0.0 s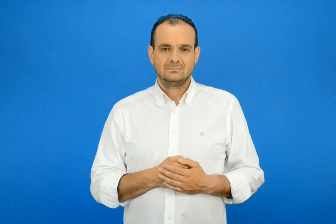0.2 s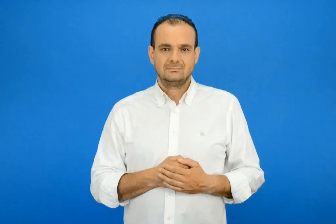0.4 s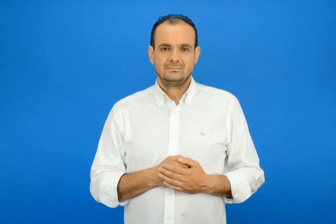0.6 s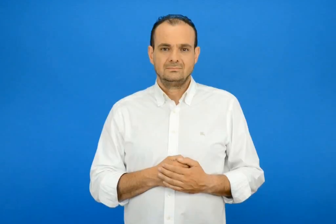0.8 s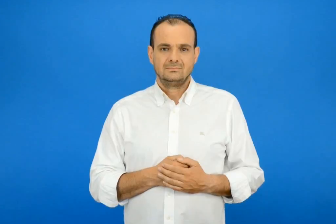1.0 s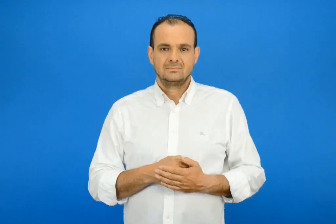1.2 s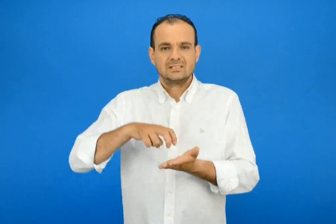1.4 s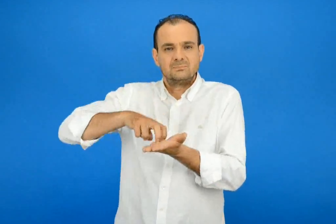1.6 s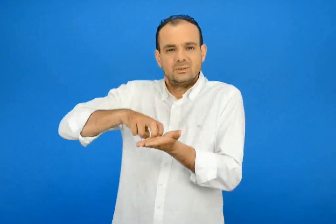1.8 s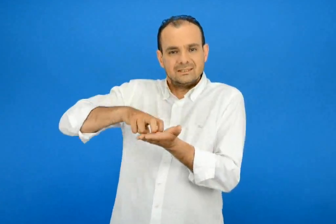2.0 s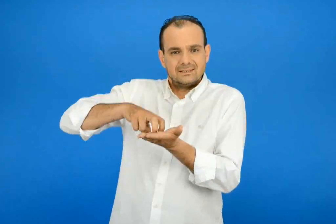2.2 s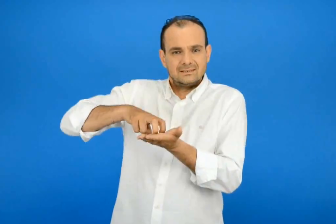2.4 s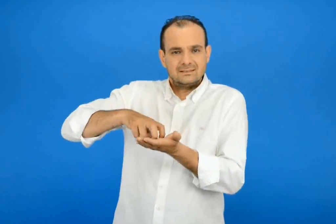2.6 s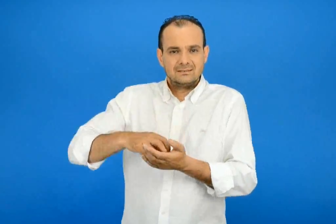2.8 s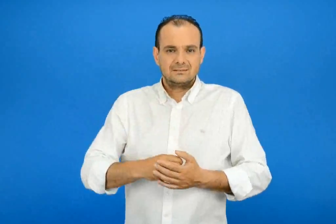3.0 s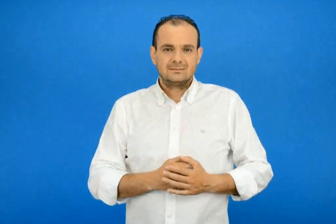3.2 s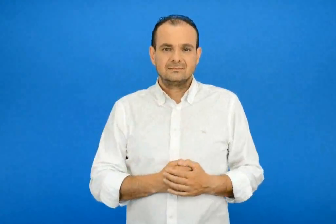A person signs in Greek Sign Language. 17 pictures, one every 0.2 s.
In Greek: σπουργίτι
